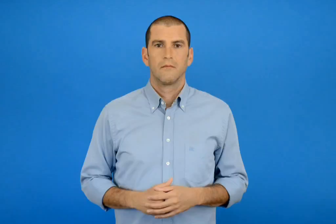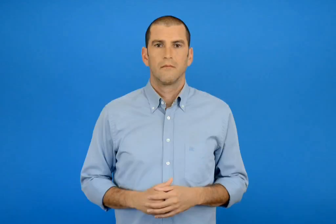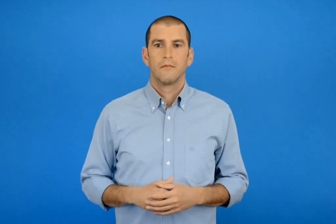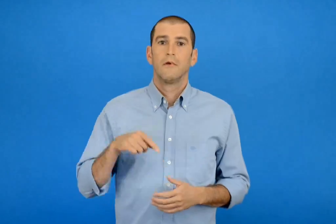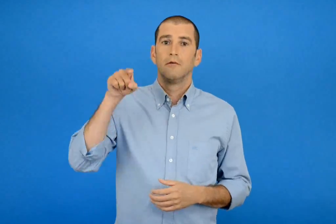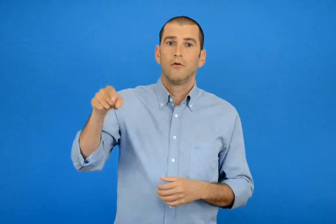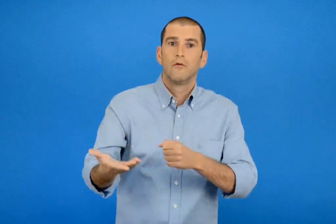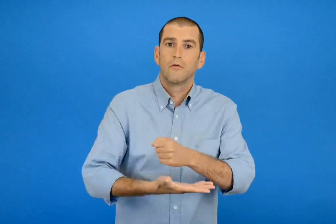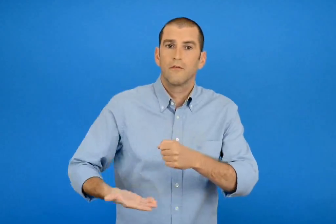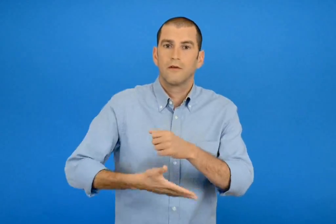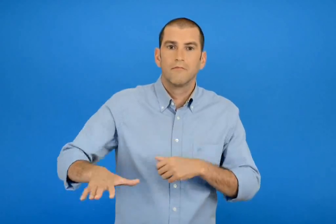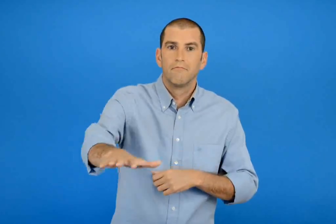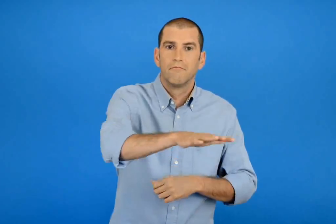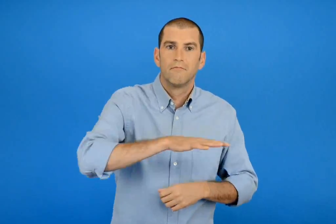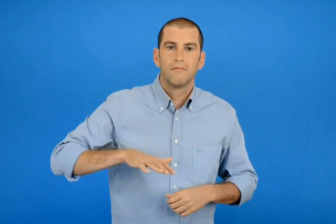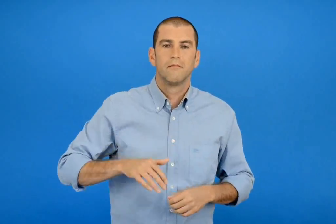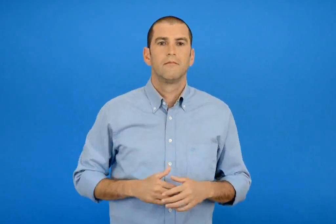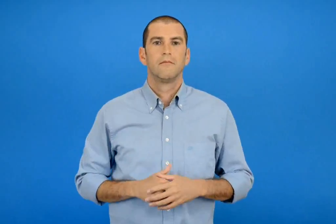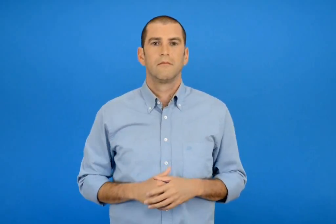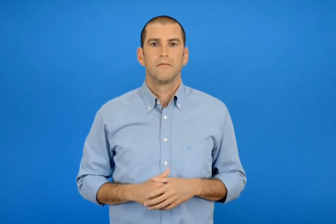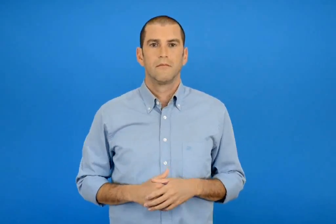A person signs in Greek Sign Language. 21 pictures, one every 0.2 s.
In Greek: στο χωράφι
